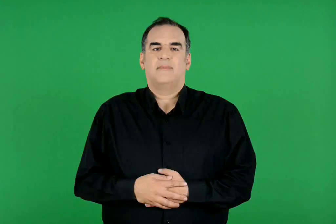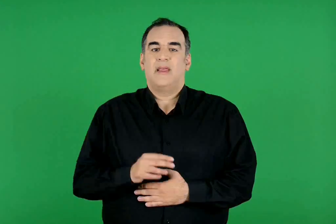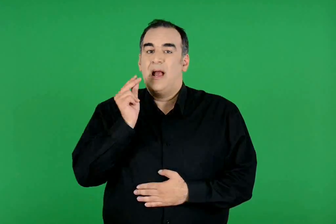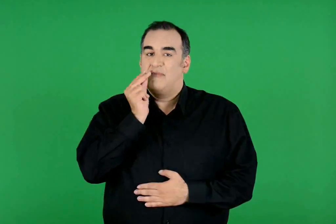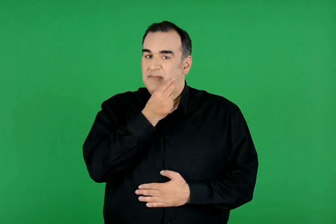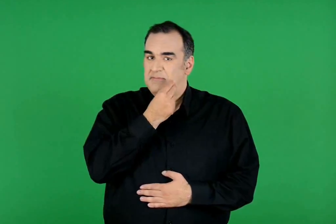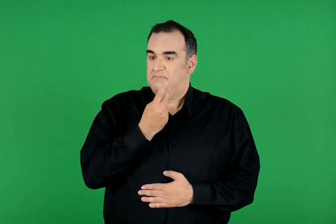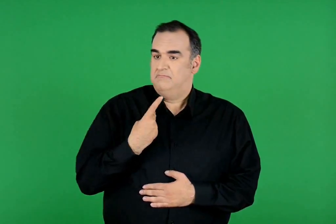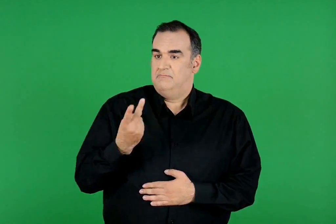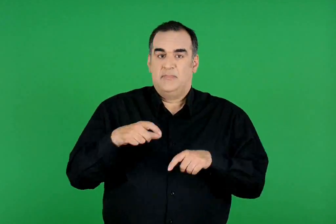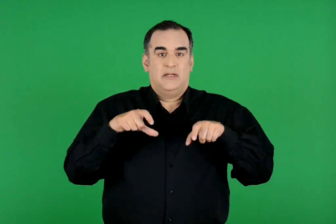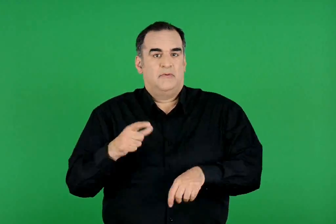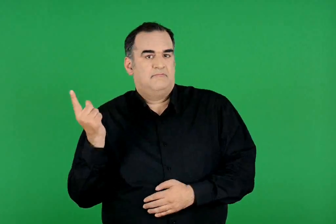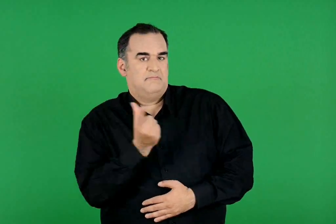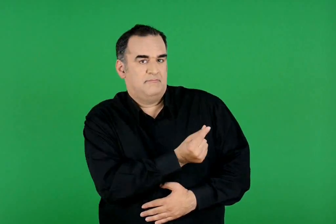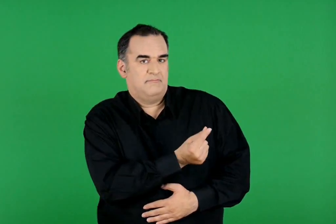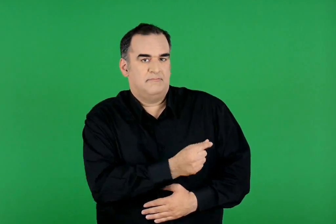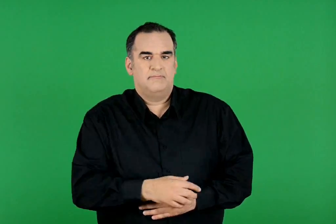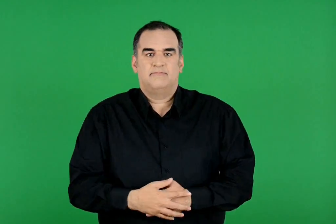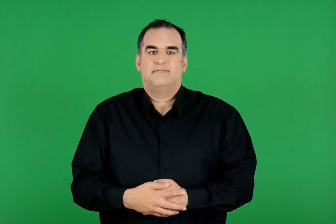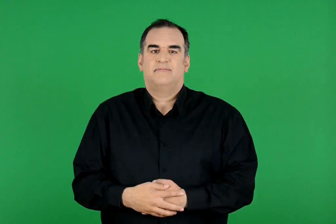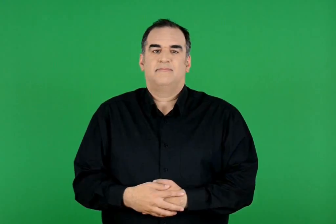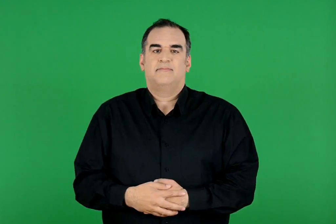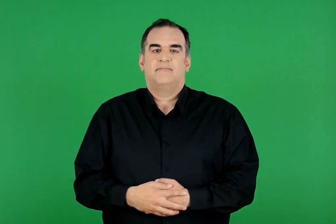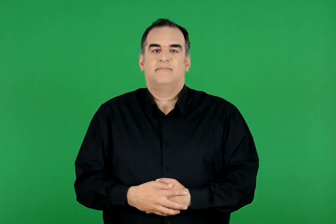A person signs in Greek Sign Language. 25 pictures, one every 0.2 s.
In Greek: το απόγευμα θα πάμε μαζί στο γήπεδο
